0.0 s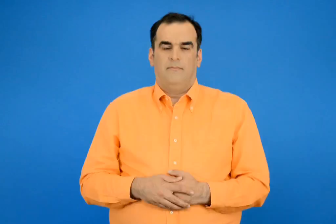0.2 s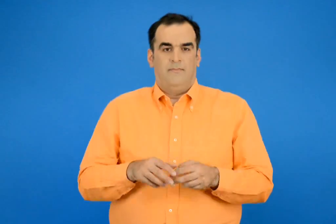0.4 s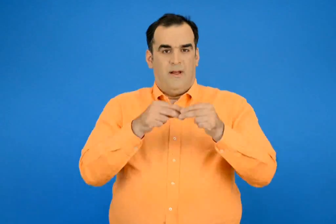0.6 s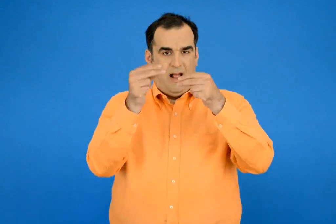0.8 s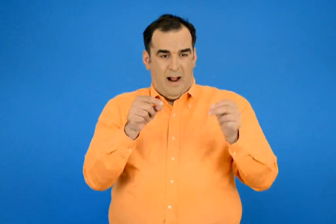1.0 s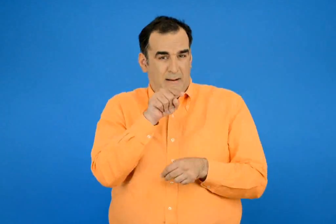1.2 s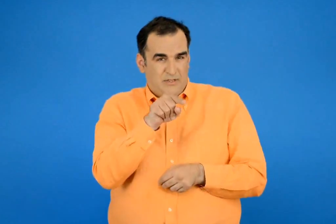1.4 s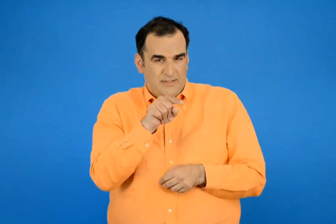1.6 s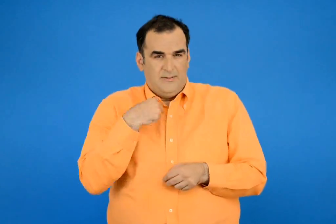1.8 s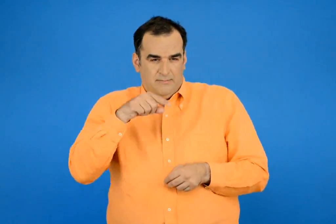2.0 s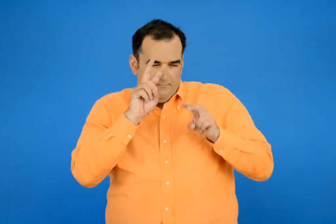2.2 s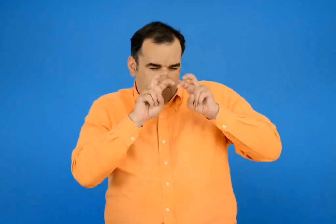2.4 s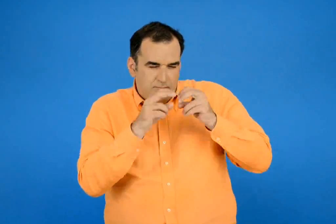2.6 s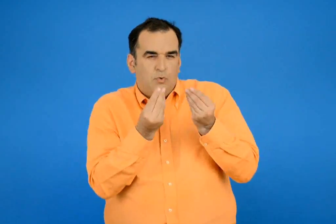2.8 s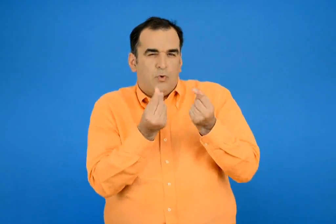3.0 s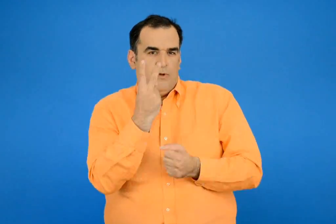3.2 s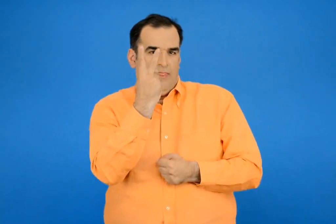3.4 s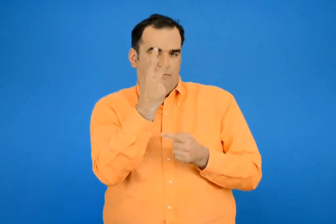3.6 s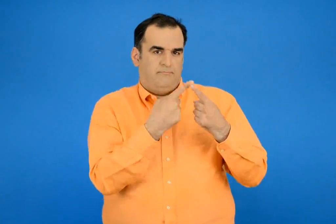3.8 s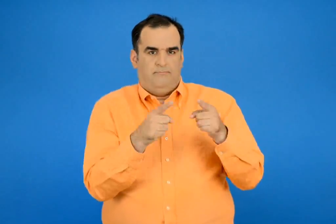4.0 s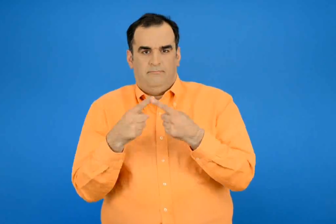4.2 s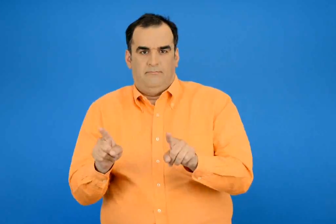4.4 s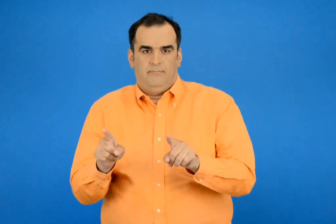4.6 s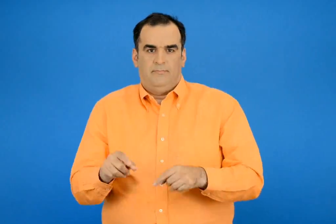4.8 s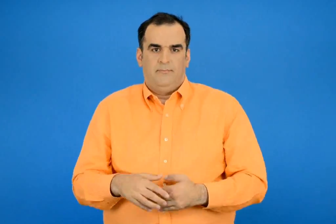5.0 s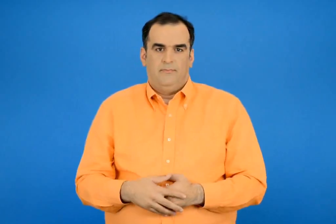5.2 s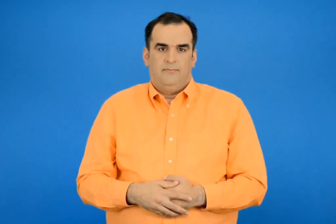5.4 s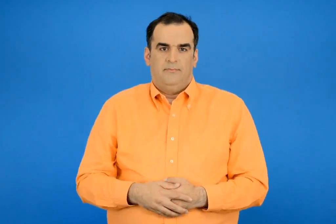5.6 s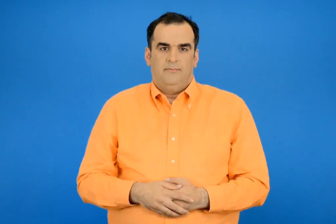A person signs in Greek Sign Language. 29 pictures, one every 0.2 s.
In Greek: ελέγχω υπολογίζοντας με διαφορετικό τρόπο το αποτέλεσμα
